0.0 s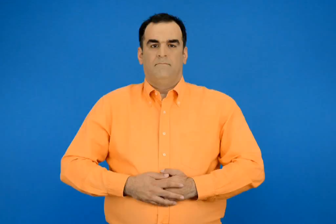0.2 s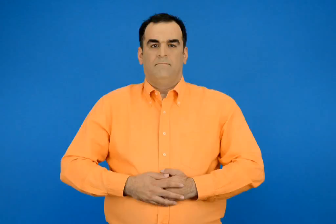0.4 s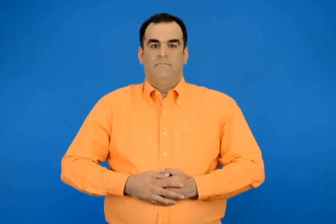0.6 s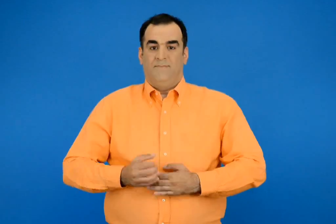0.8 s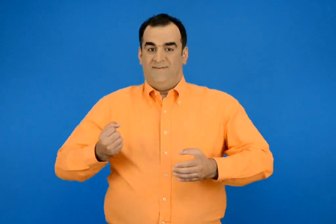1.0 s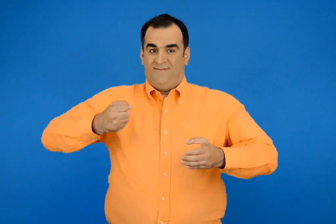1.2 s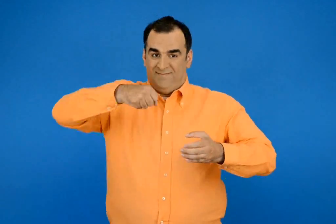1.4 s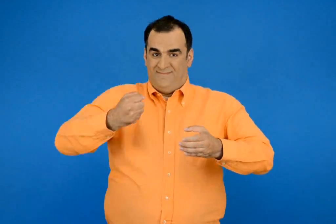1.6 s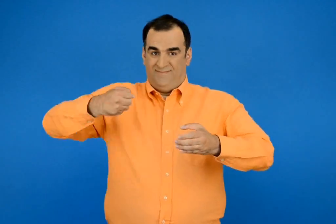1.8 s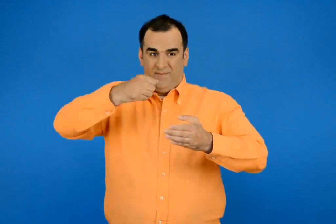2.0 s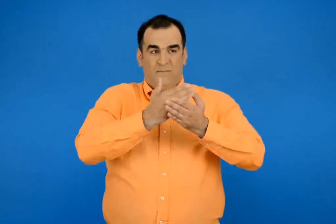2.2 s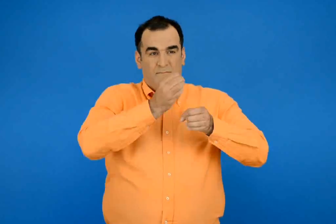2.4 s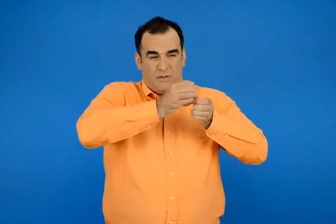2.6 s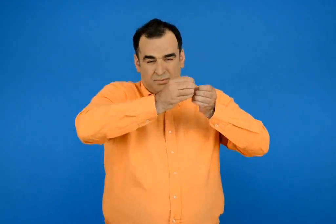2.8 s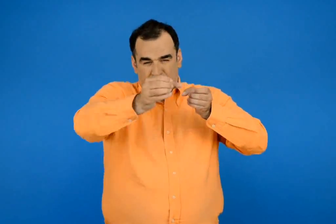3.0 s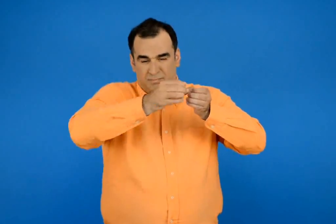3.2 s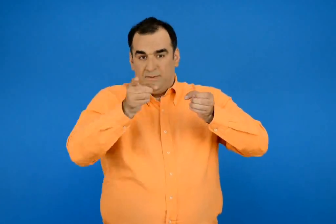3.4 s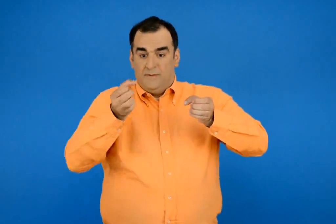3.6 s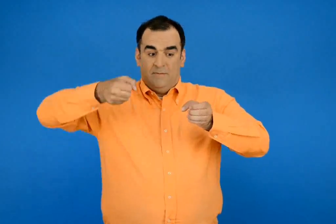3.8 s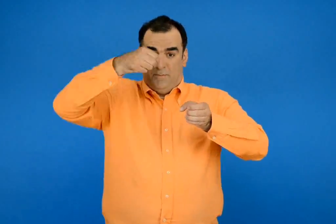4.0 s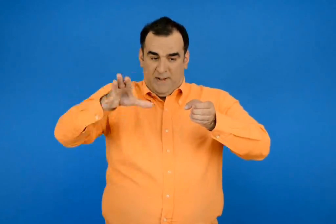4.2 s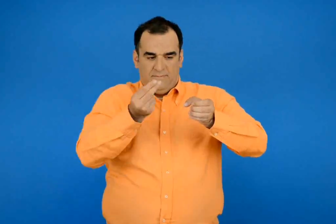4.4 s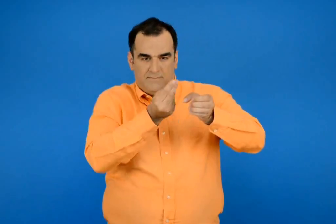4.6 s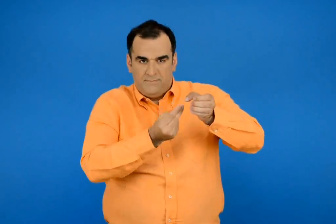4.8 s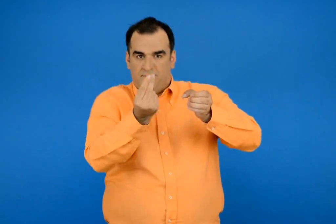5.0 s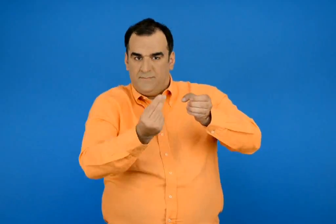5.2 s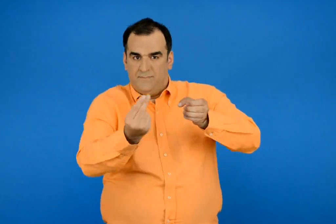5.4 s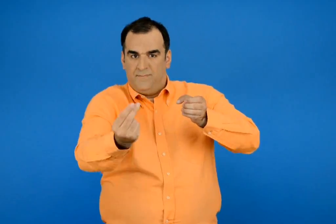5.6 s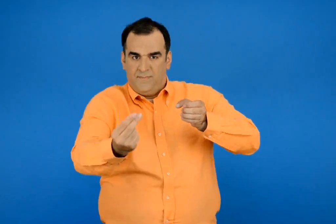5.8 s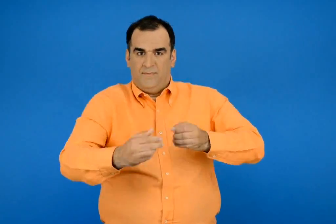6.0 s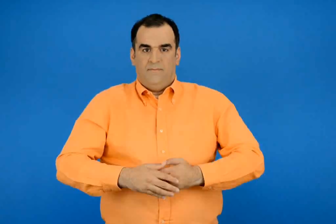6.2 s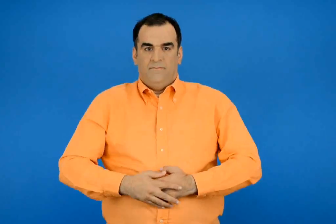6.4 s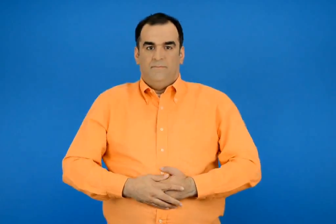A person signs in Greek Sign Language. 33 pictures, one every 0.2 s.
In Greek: χρωματίζω τα ποτήρια που γεμίζουν κάθε φορά οι κανάτες
